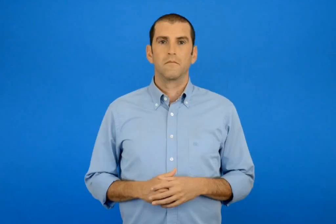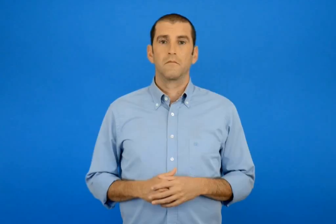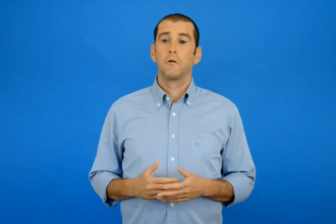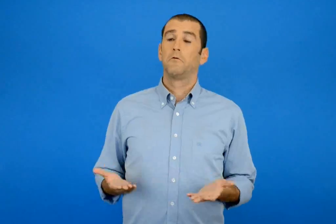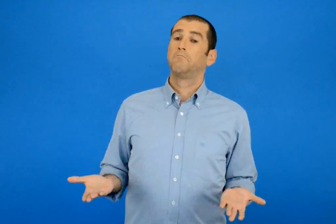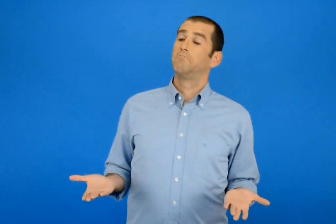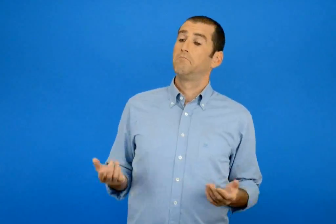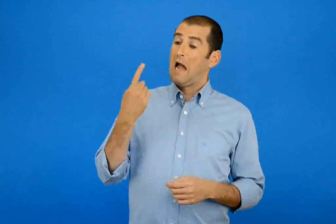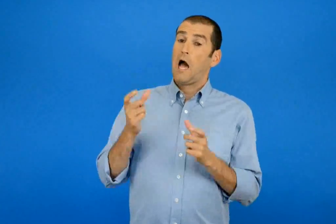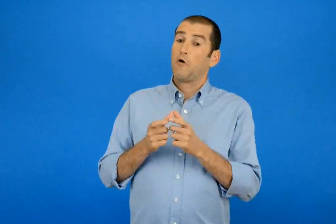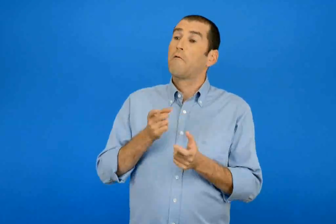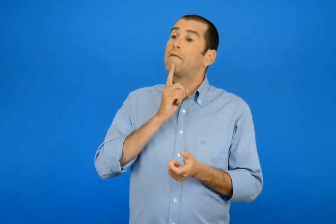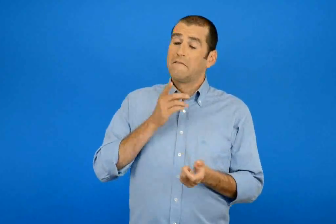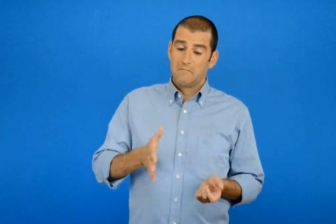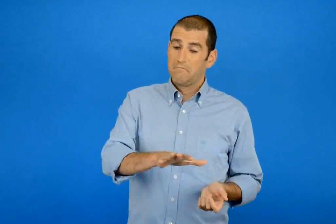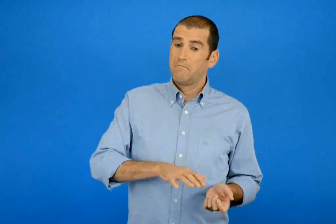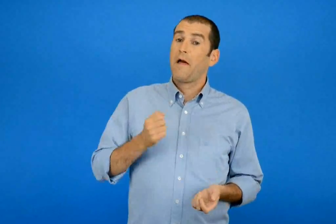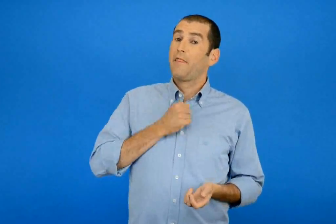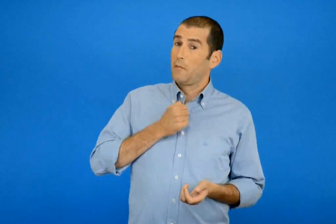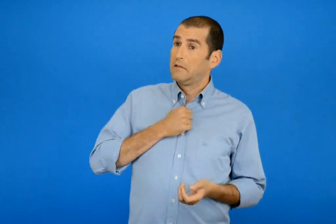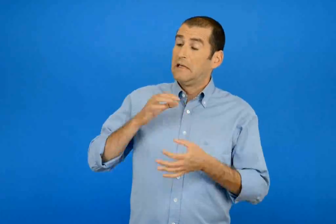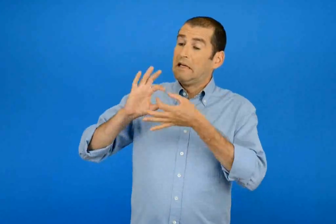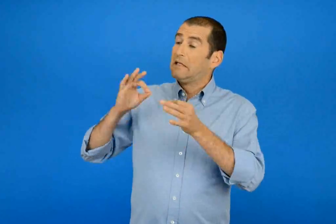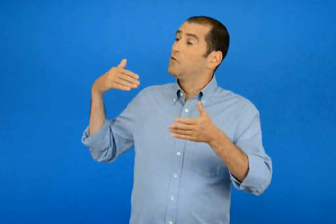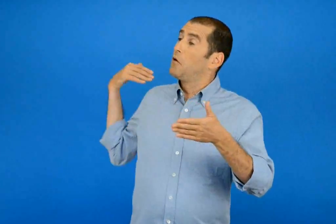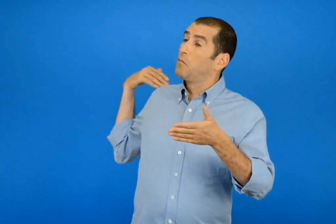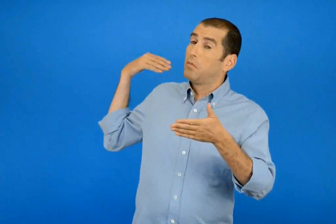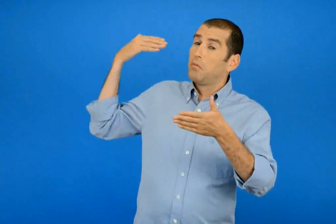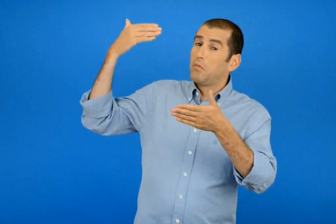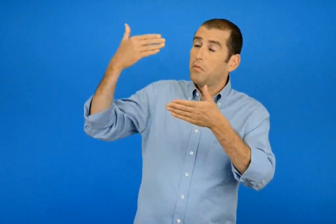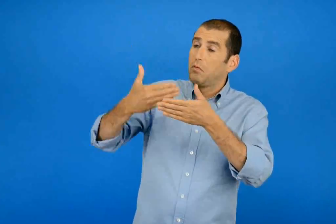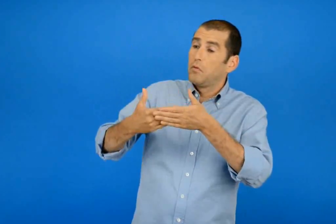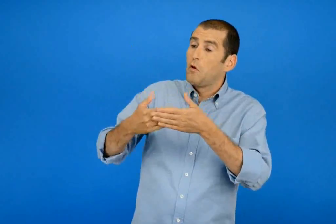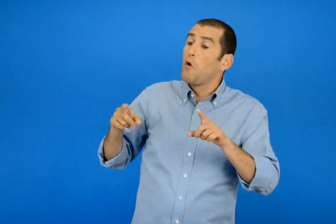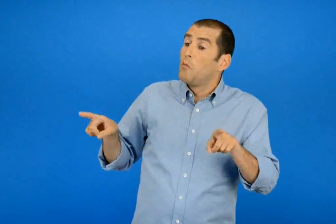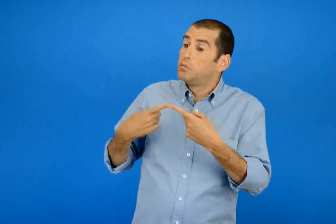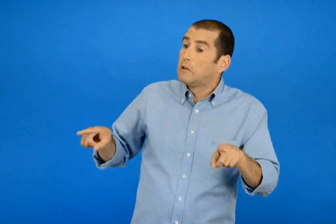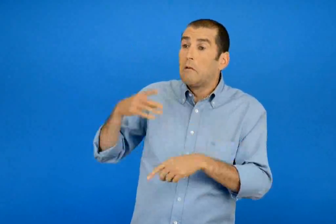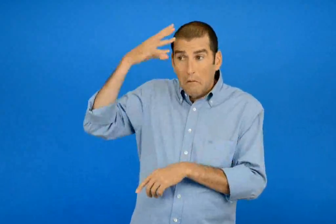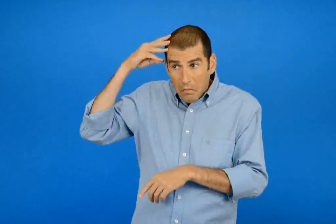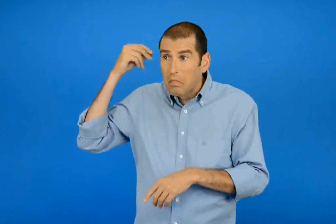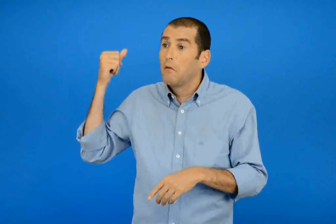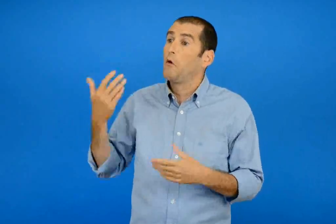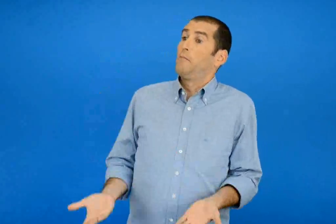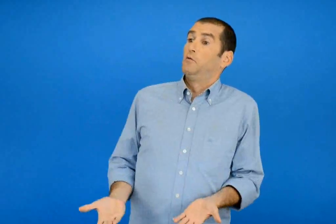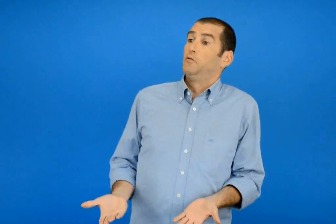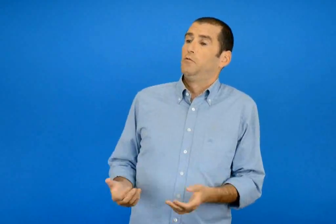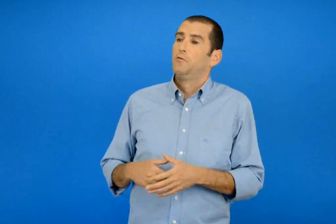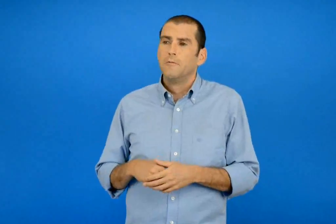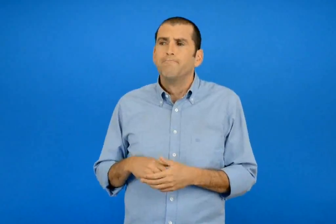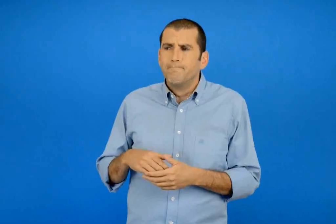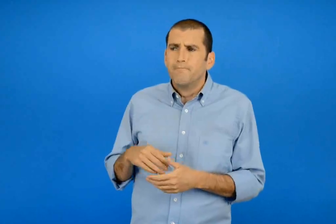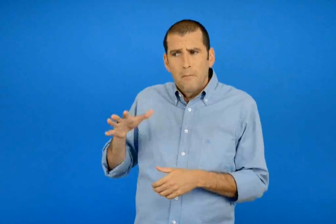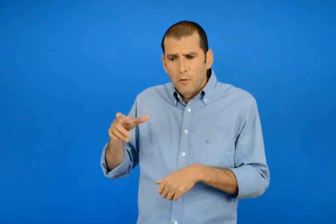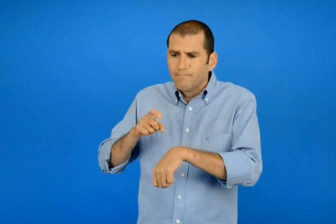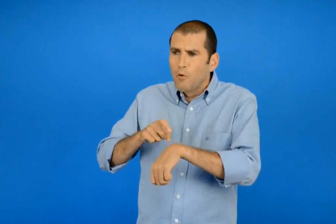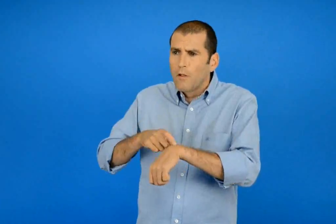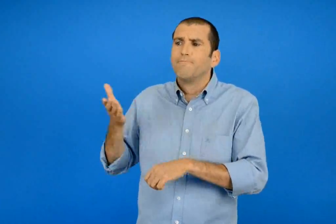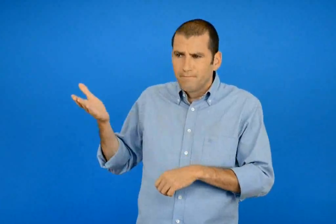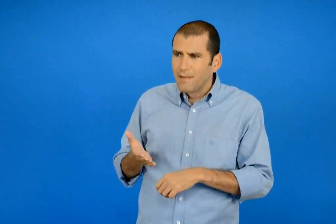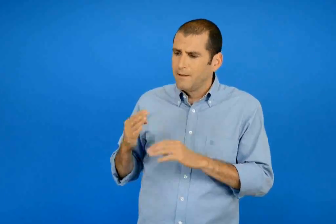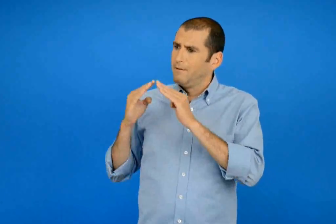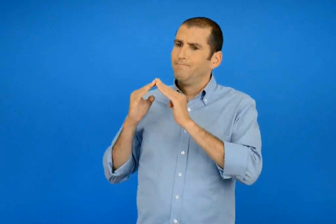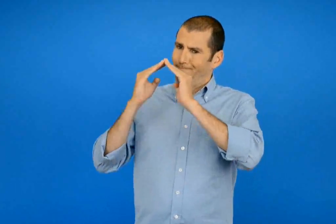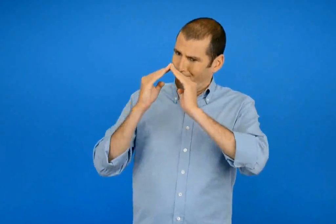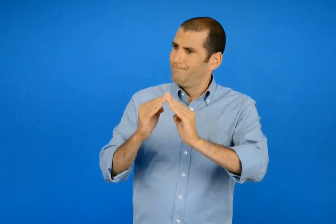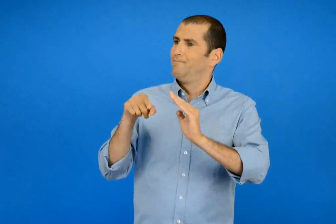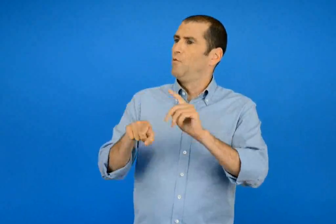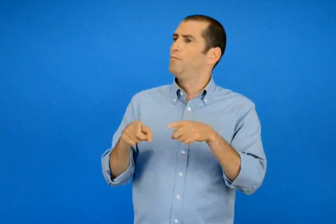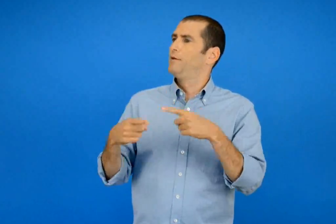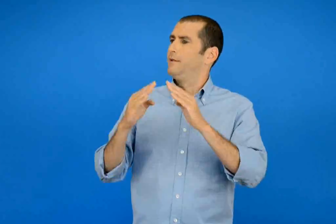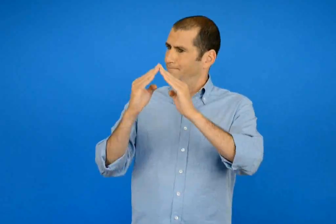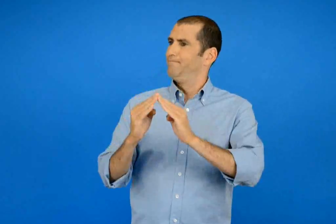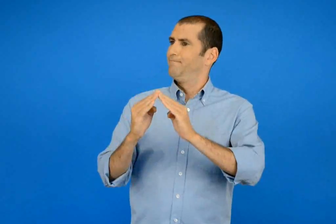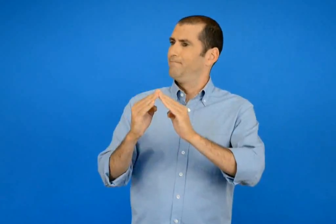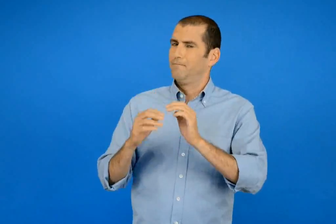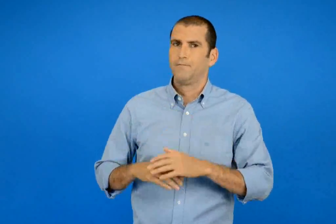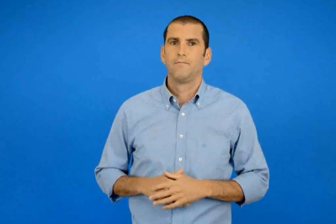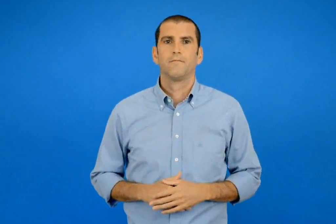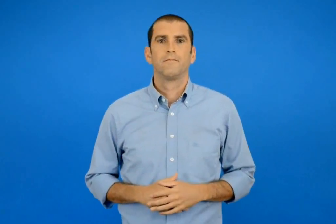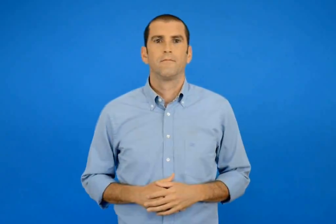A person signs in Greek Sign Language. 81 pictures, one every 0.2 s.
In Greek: πως είναι δυνατόν ένα χωριό σαν το δικό μας με τέτοια ιστορία να έχει ξεχάσει τη μουσική ; μήπως ήρθε η στιγμή να της χαρίσουμε ένα σπίτι ;
